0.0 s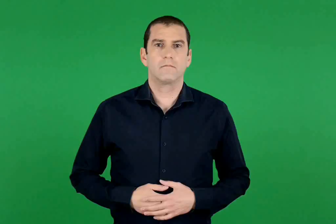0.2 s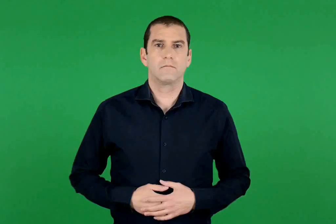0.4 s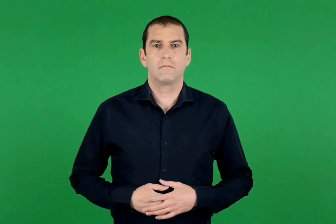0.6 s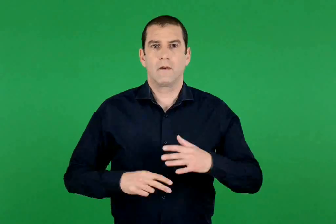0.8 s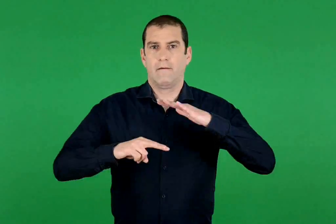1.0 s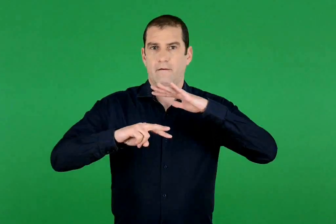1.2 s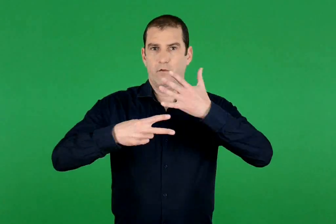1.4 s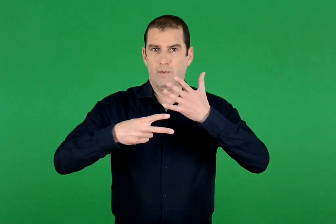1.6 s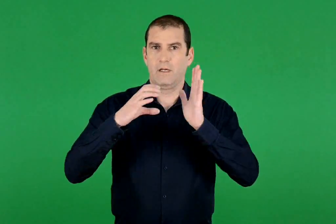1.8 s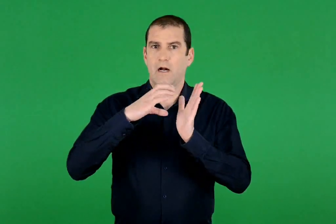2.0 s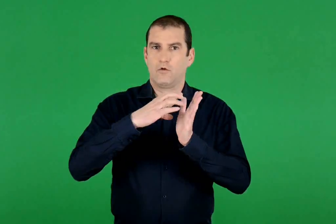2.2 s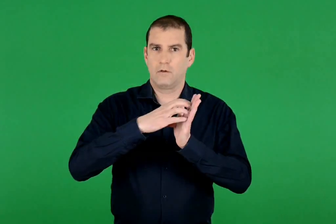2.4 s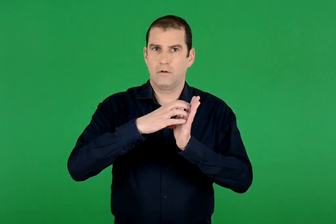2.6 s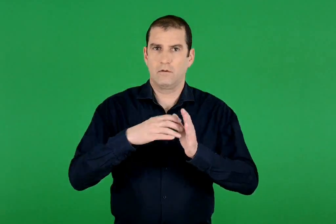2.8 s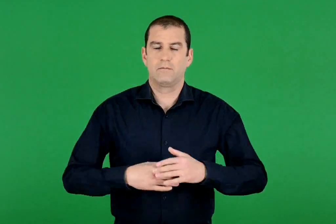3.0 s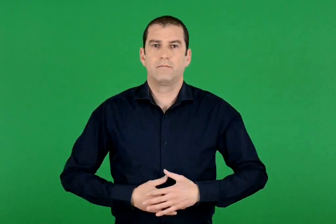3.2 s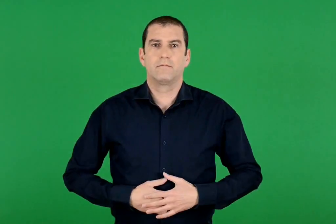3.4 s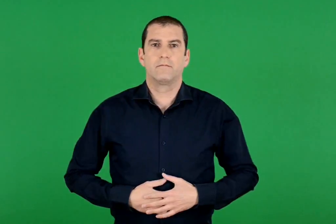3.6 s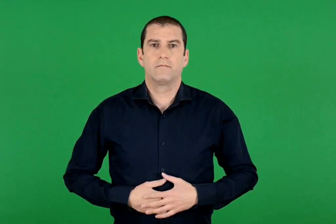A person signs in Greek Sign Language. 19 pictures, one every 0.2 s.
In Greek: 7η ενότητα
